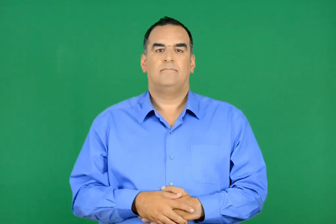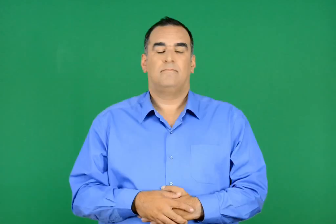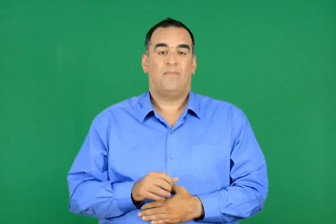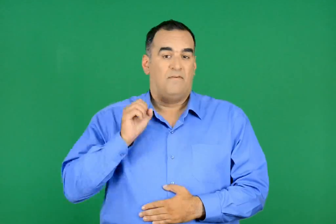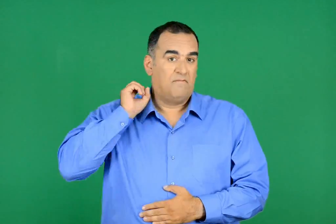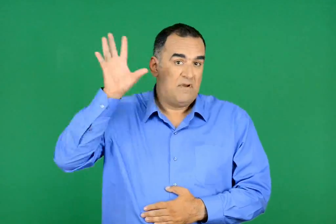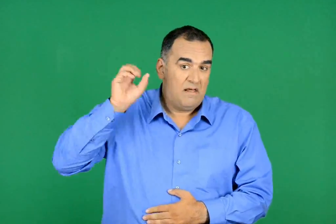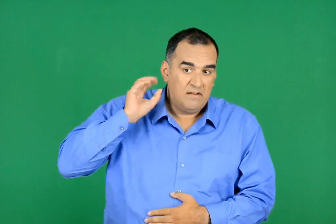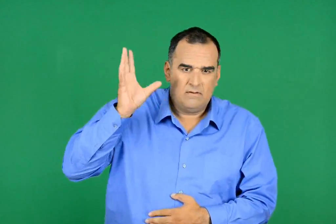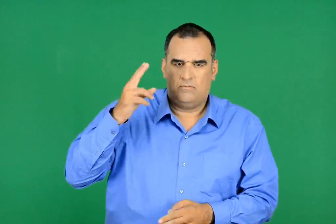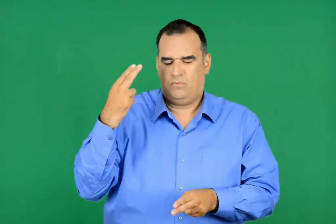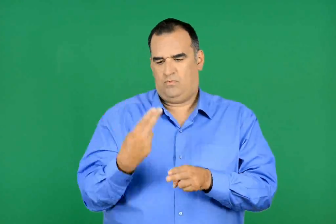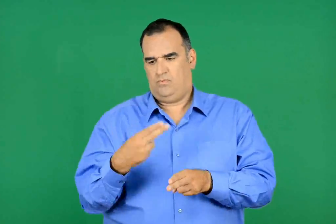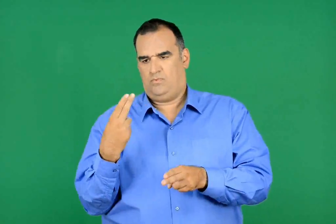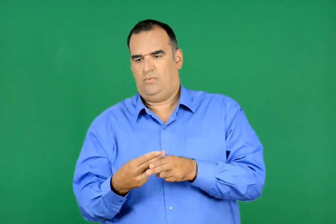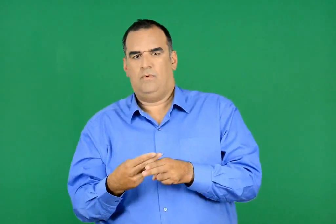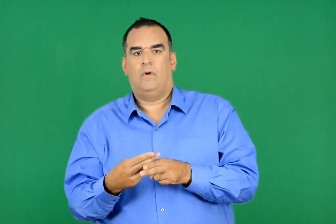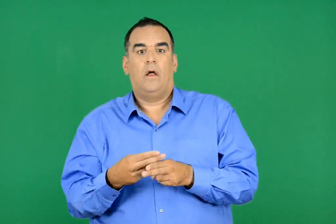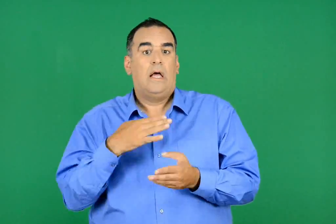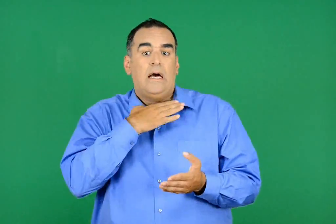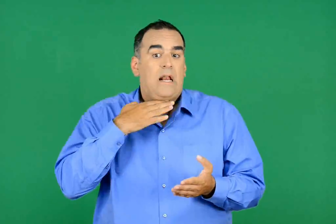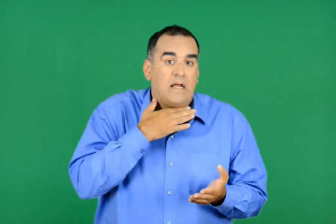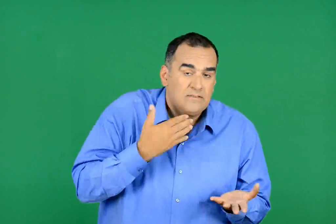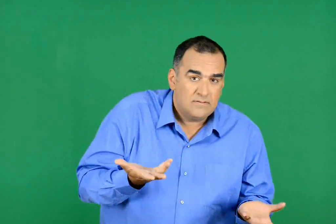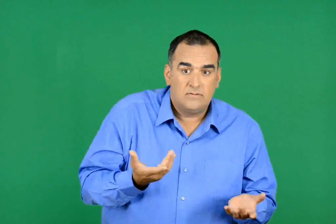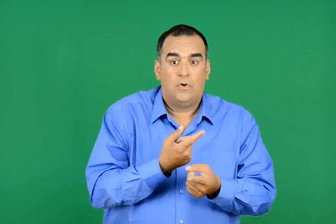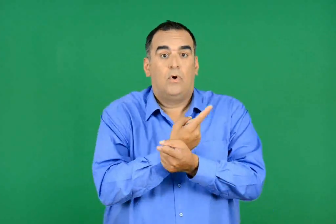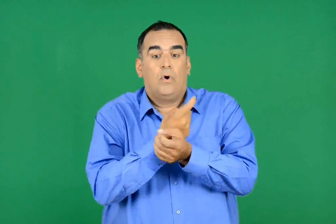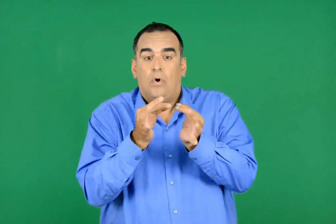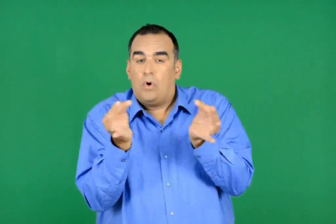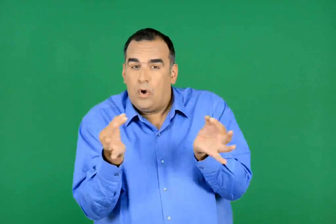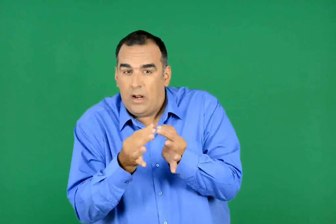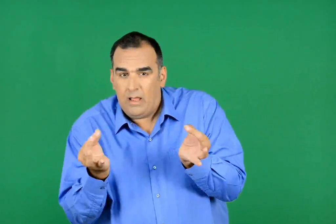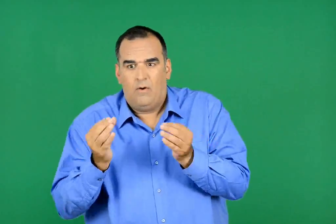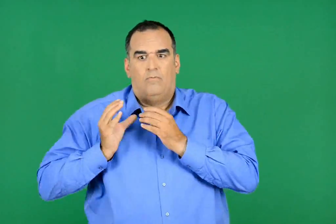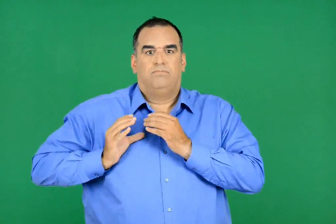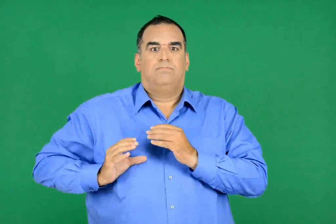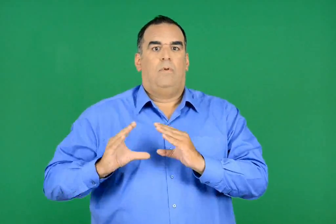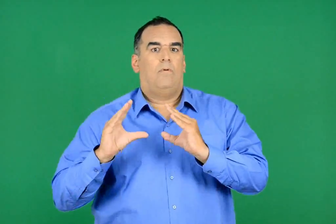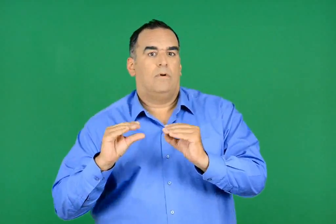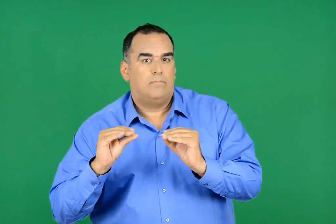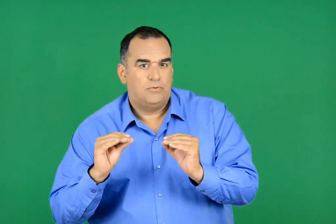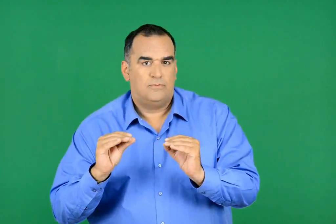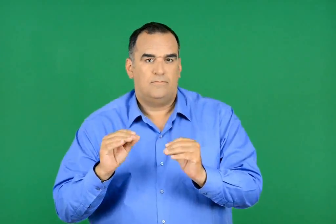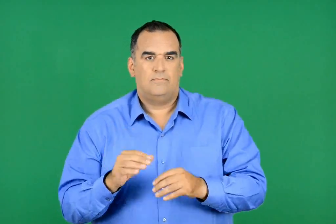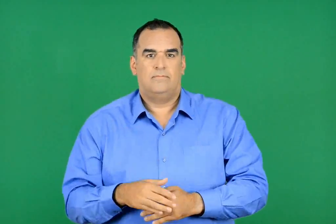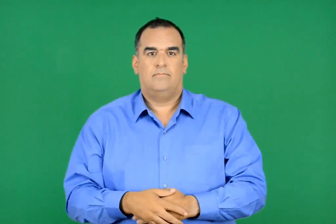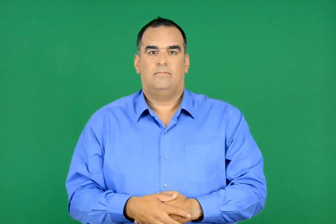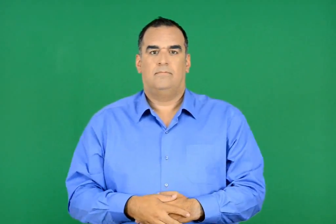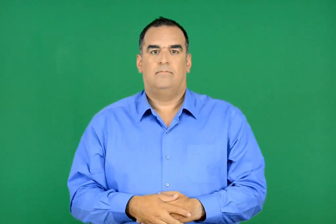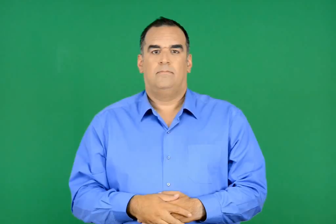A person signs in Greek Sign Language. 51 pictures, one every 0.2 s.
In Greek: οι φάλαινες ήταν πολύ σημαντικές για το κρέας τους , τα κόκαλά τους και για το λίπος τους
